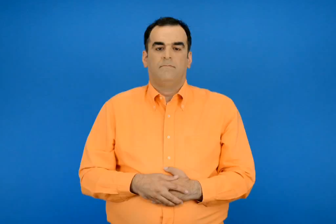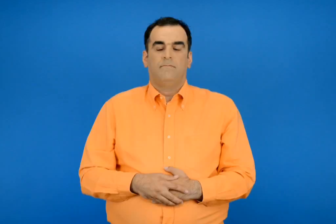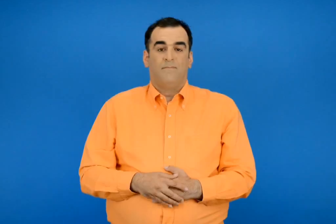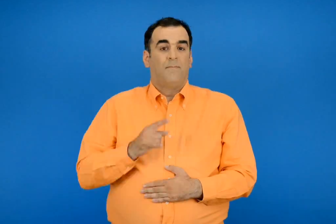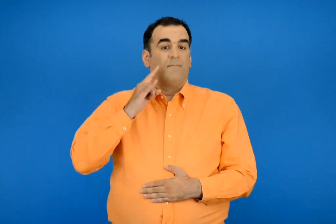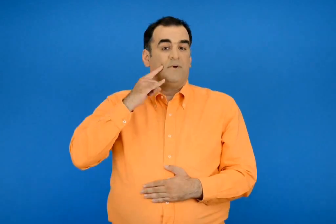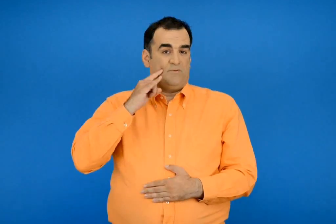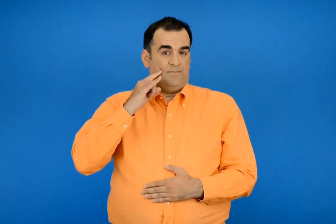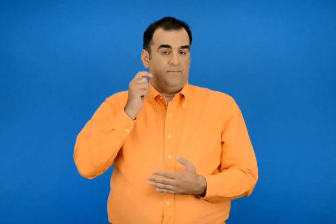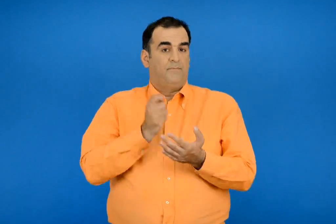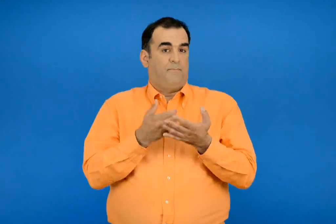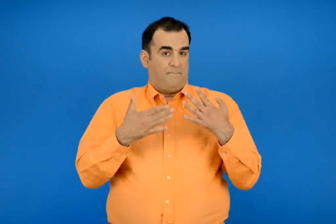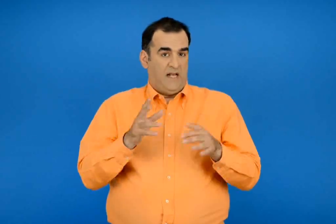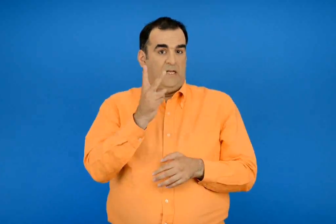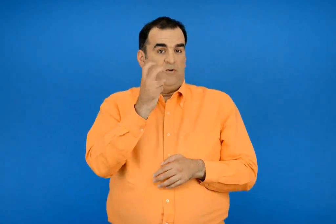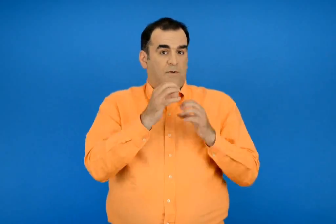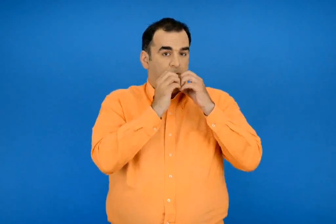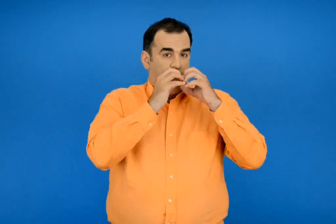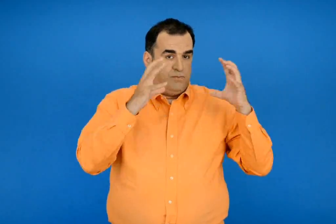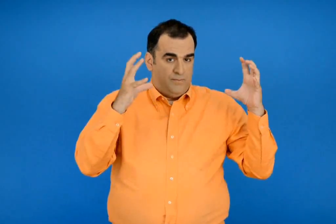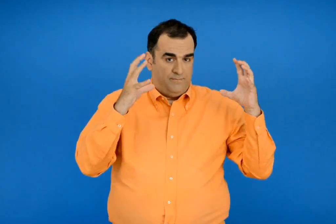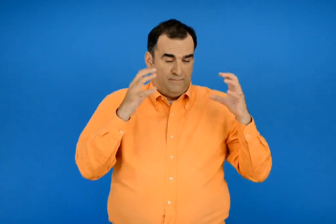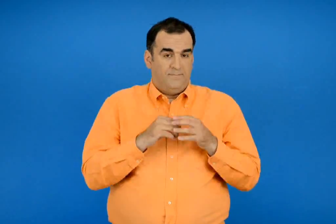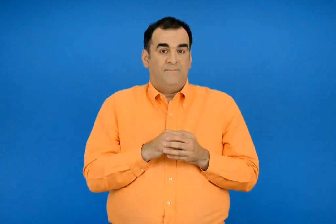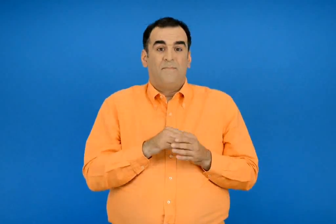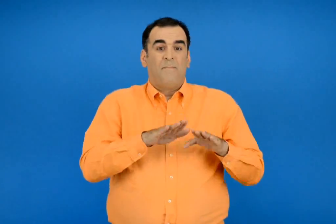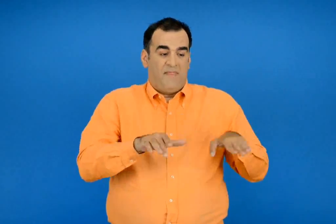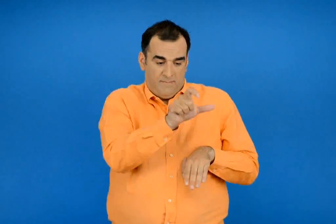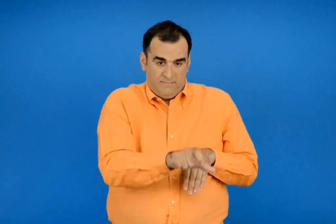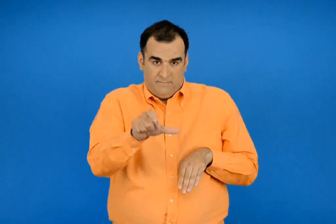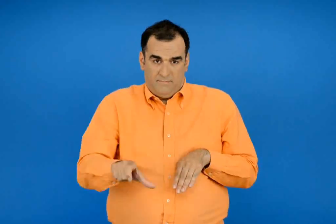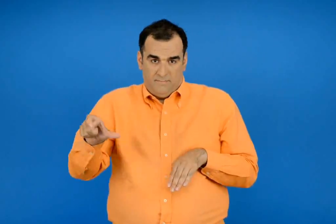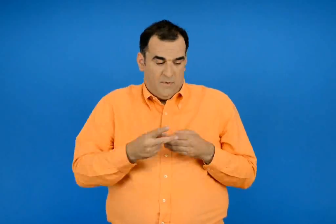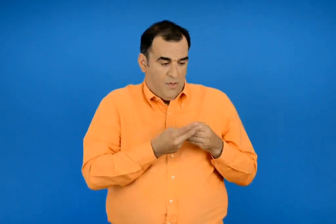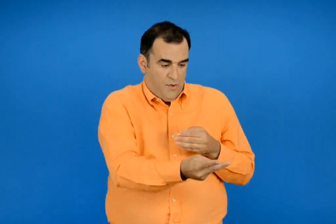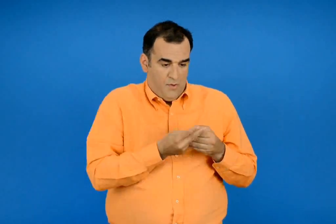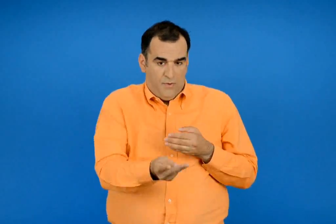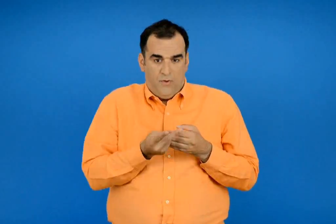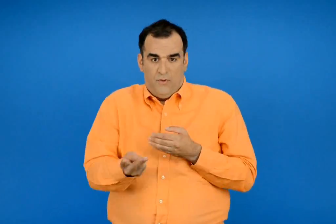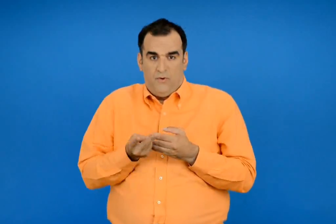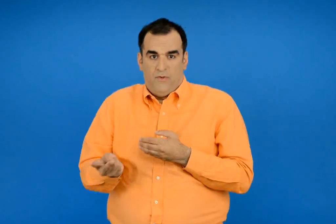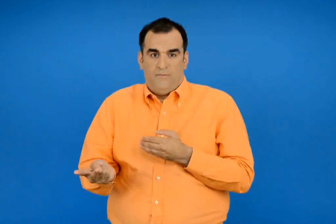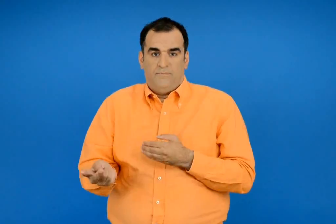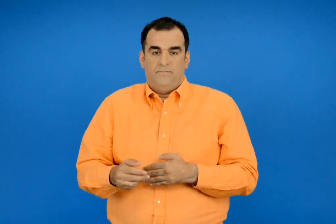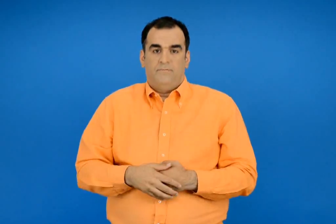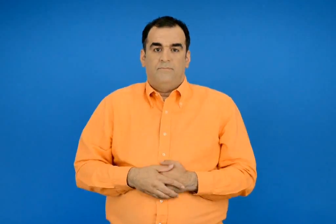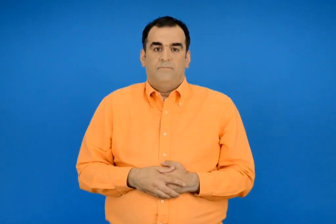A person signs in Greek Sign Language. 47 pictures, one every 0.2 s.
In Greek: ο κύριος πέτρος αγόρασε 20 μπαλόνια σε κάθε παιδί θα δώσει από 2 μπαλόνια
